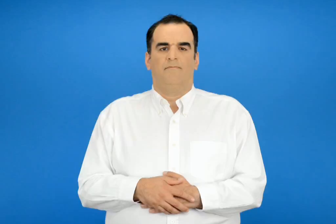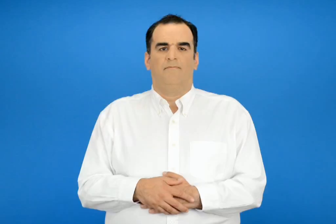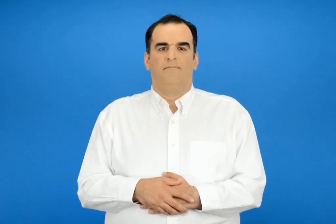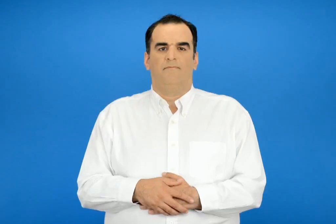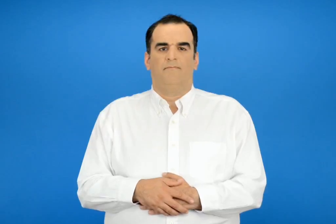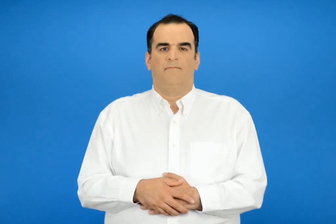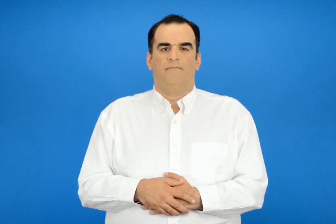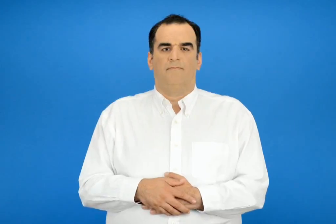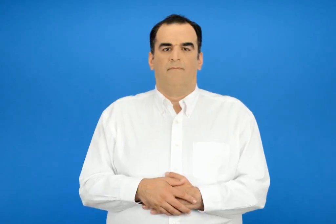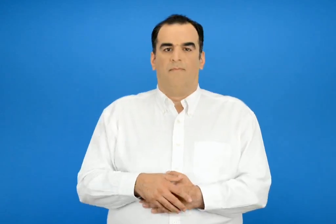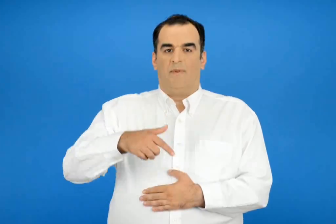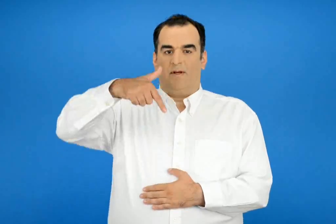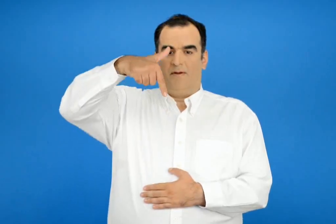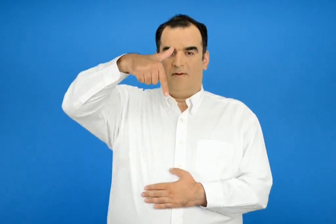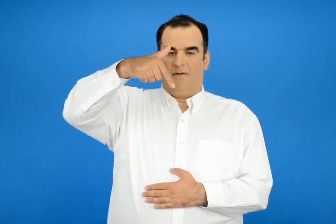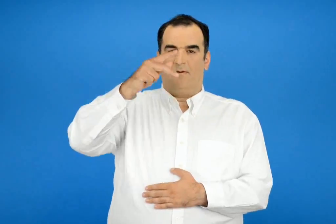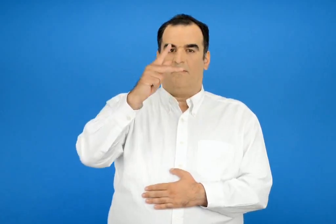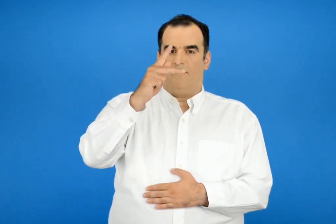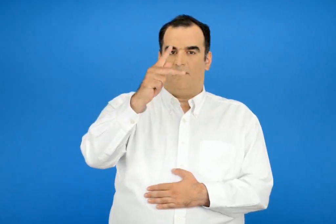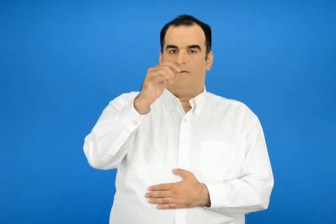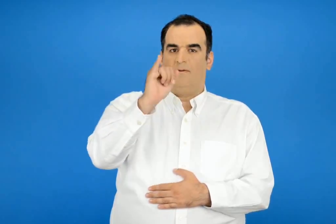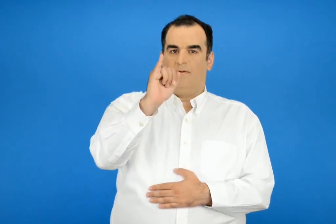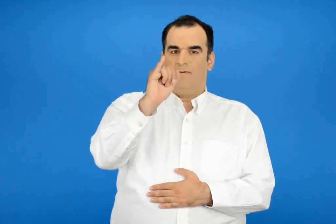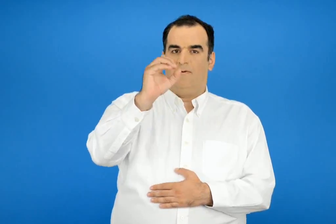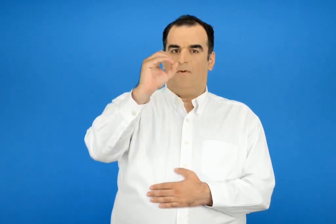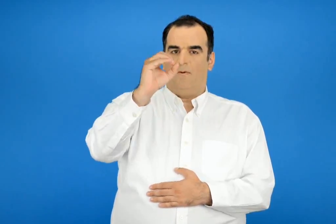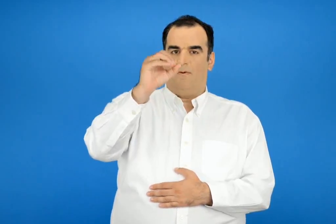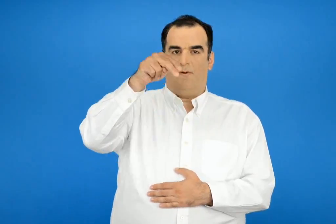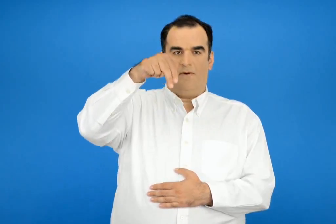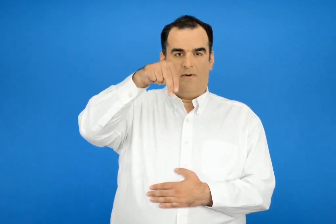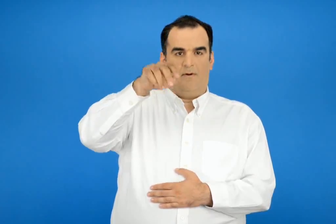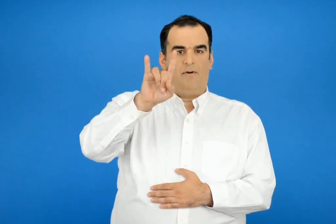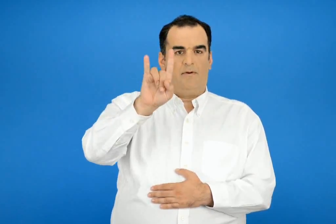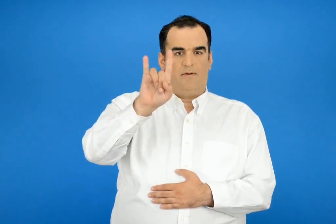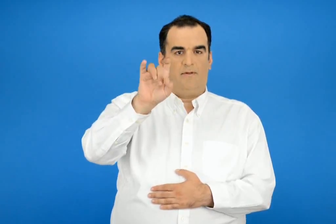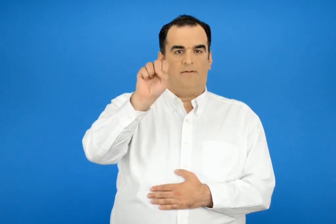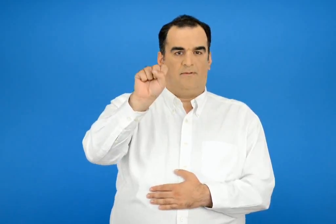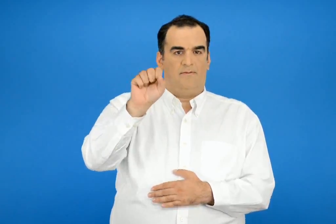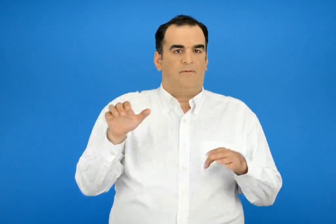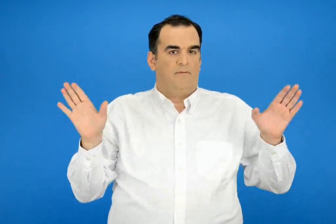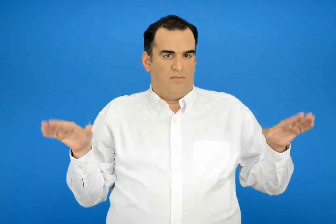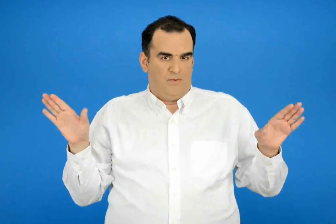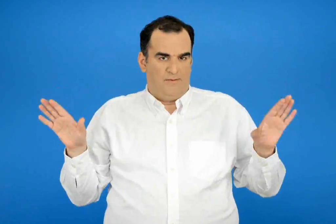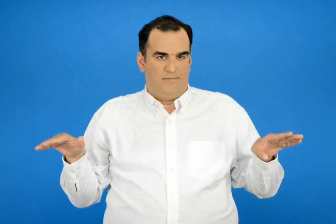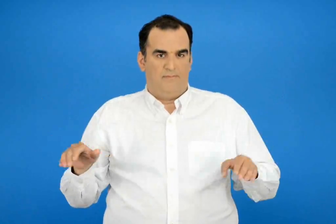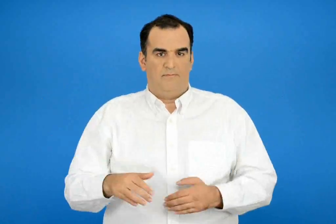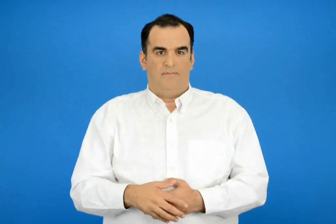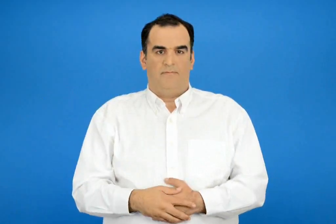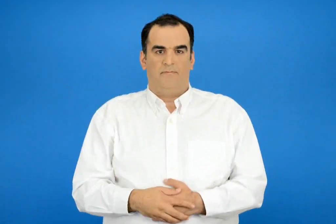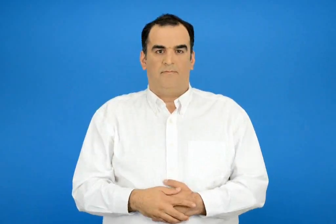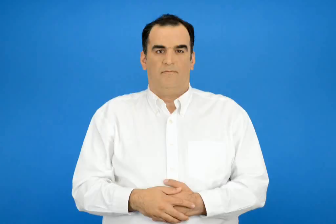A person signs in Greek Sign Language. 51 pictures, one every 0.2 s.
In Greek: γκιόνης
